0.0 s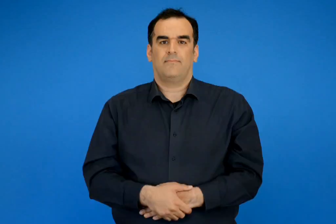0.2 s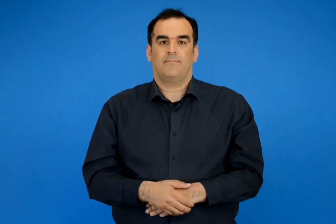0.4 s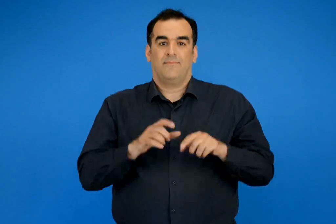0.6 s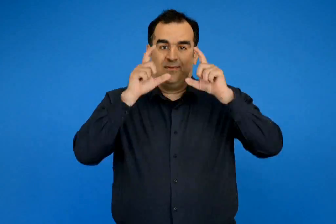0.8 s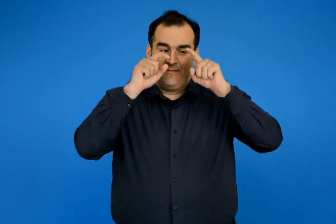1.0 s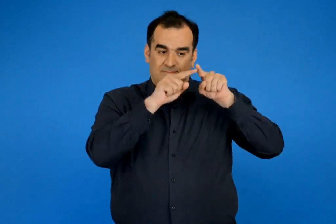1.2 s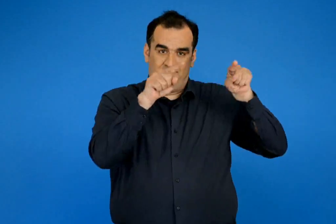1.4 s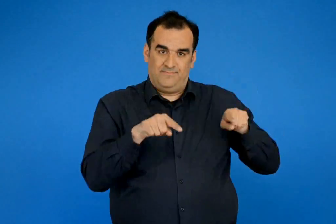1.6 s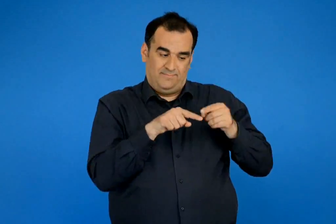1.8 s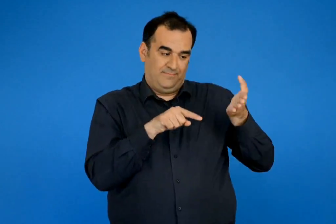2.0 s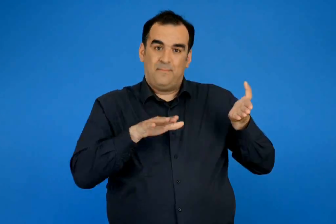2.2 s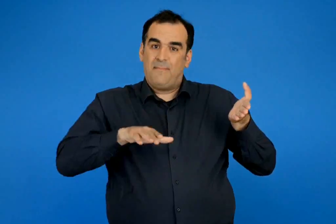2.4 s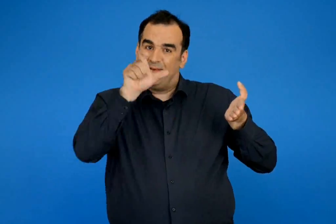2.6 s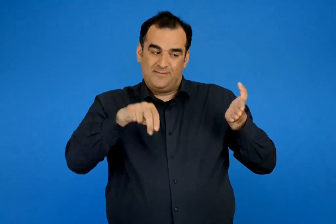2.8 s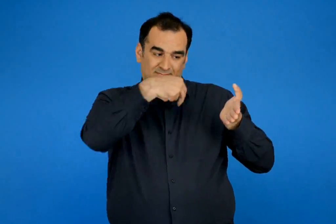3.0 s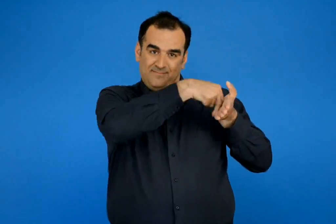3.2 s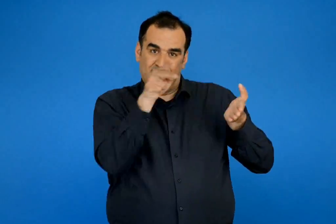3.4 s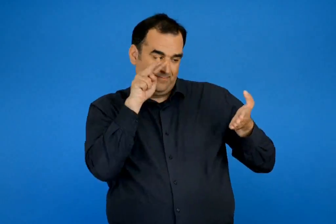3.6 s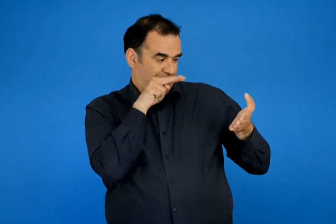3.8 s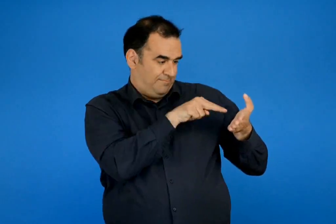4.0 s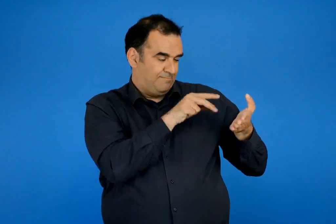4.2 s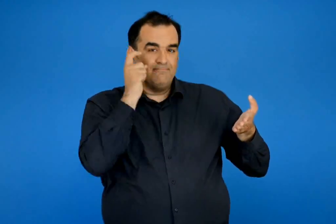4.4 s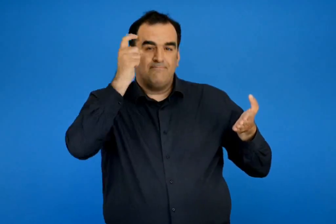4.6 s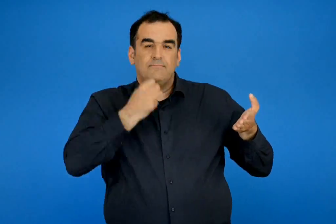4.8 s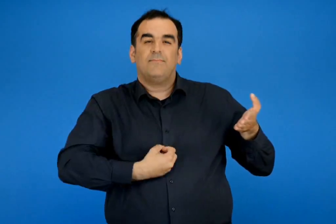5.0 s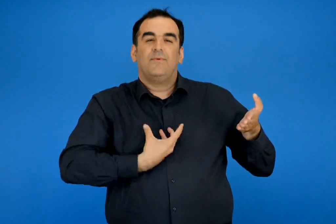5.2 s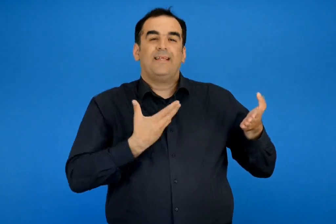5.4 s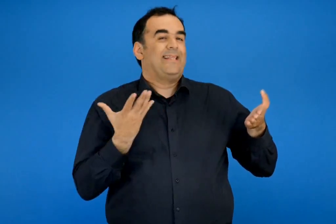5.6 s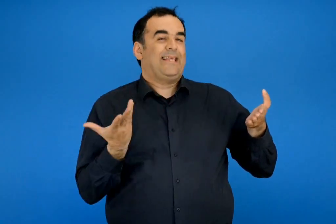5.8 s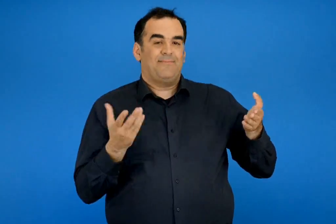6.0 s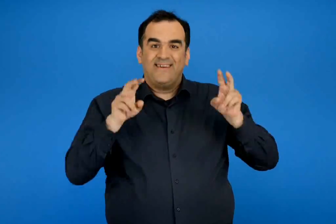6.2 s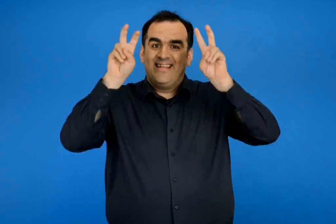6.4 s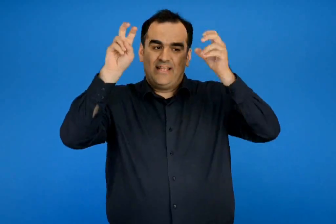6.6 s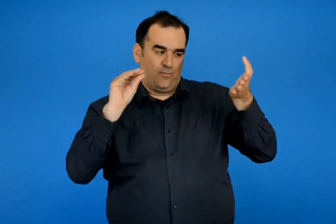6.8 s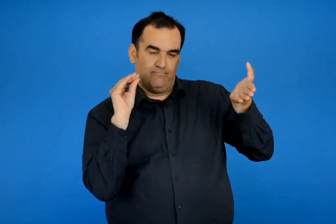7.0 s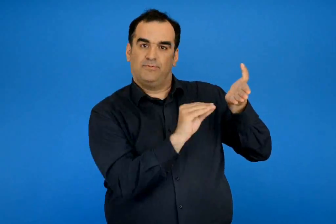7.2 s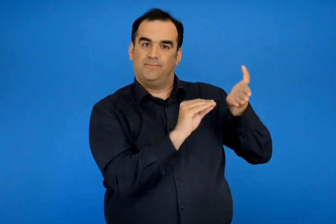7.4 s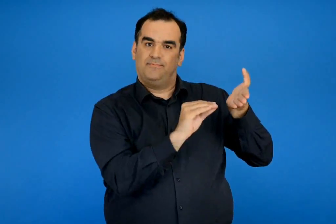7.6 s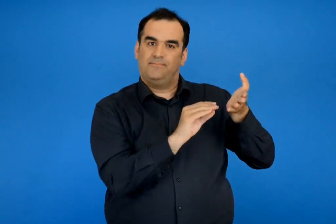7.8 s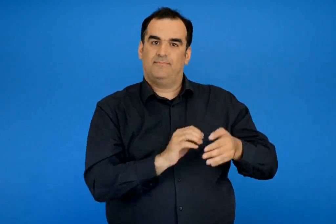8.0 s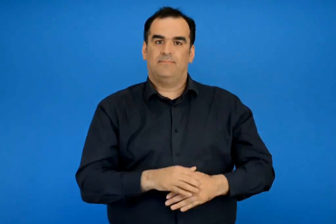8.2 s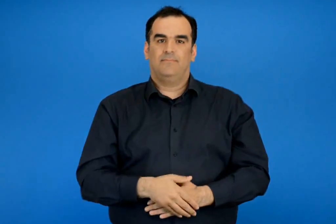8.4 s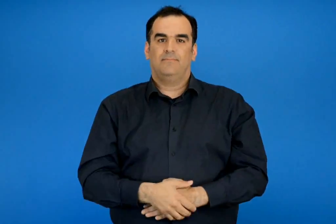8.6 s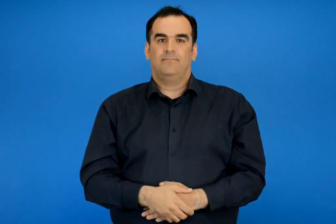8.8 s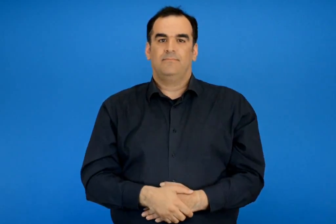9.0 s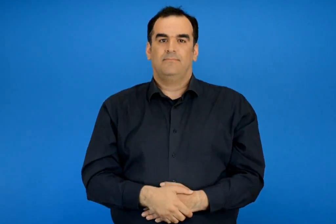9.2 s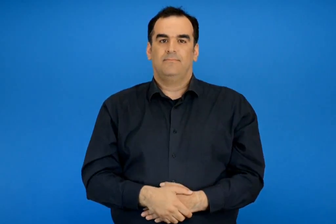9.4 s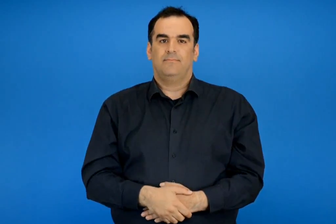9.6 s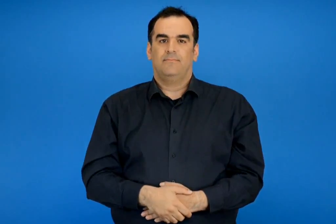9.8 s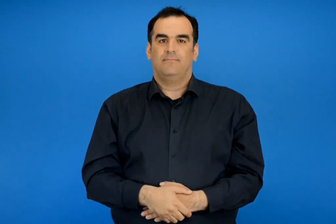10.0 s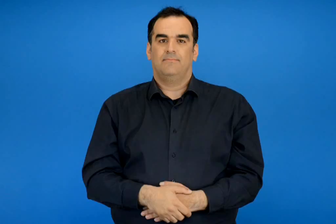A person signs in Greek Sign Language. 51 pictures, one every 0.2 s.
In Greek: παρατηρήστε τη φωτογραφία τι νομίζετε ότι νιώθει και σκέφτεται αυτό το παιδί ; δώστε έναν τίτλο
